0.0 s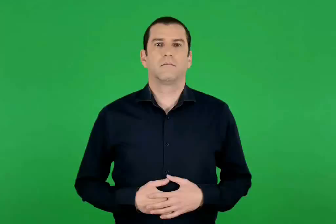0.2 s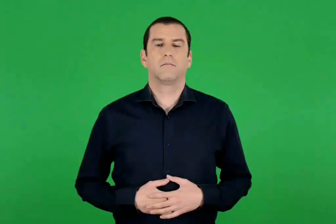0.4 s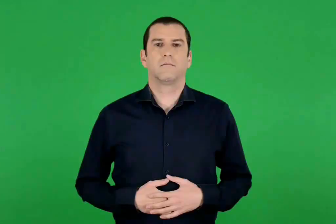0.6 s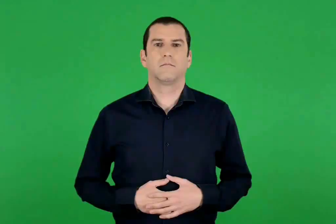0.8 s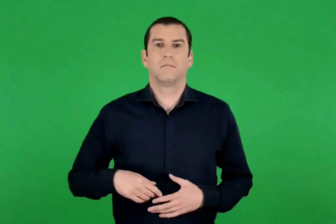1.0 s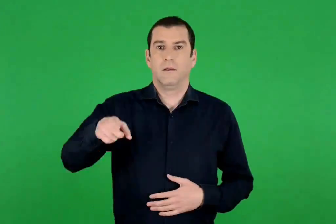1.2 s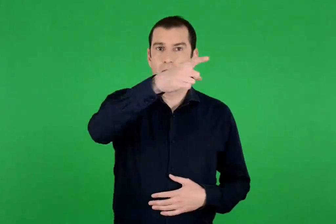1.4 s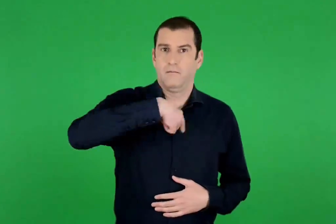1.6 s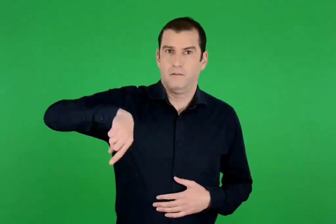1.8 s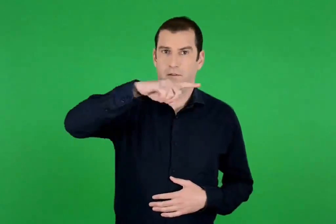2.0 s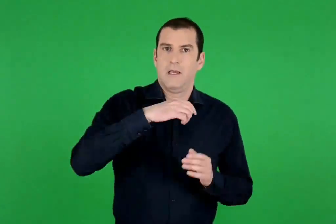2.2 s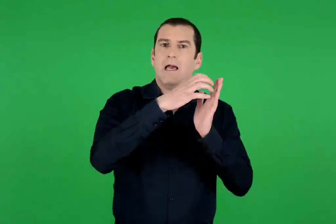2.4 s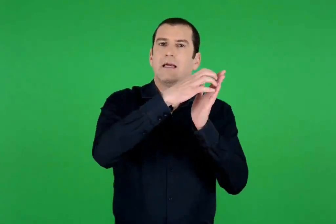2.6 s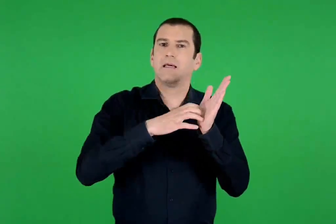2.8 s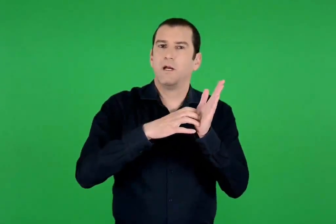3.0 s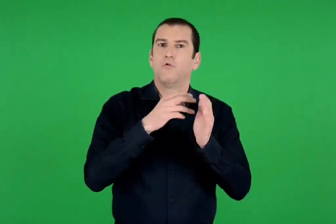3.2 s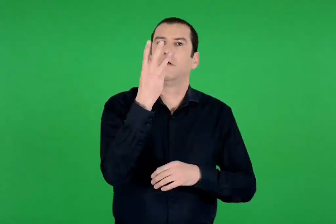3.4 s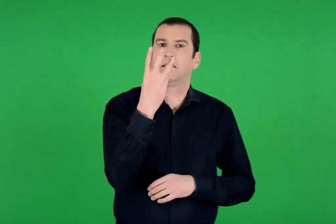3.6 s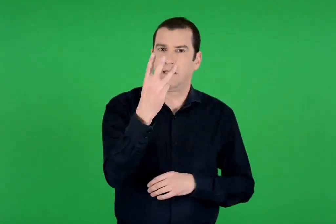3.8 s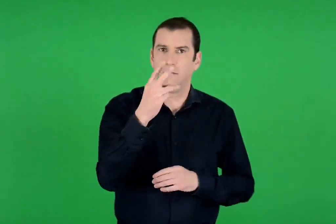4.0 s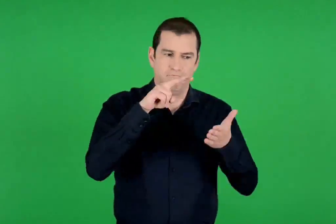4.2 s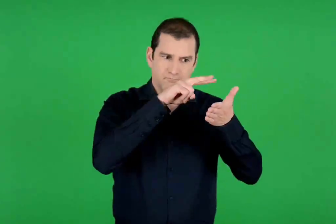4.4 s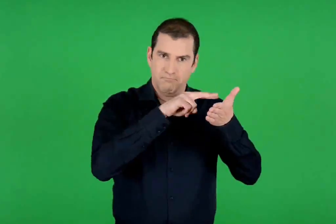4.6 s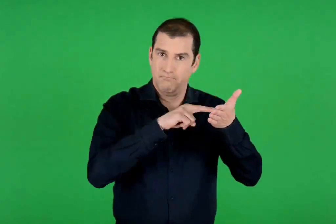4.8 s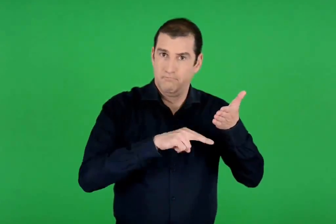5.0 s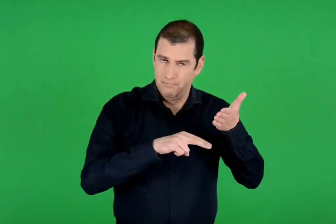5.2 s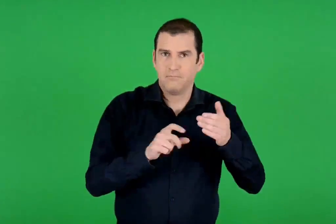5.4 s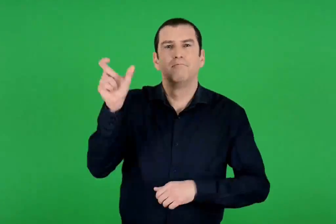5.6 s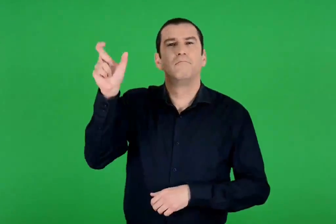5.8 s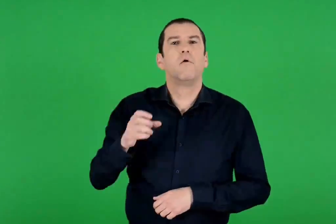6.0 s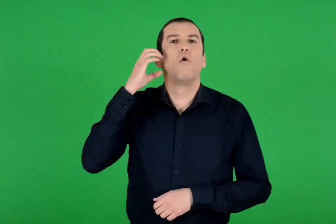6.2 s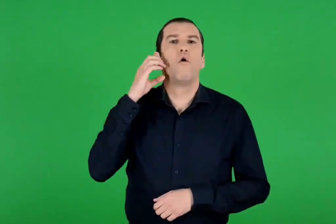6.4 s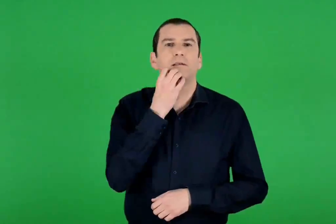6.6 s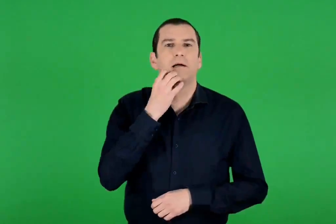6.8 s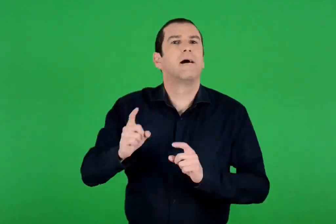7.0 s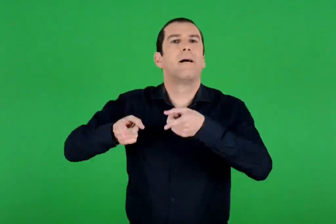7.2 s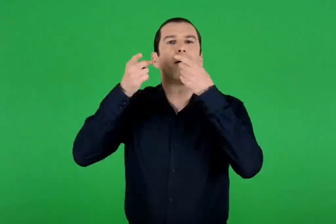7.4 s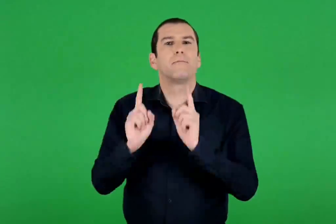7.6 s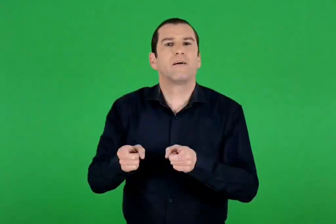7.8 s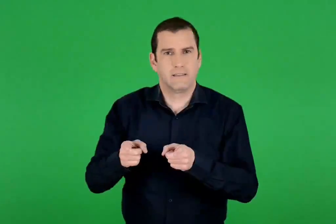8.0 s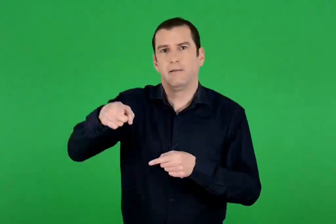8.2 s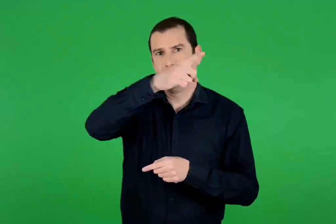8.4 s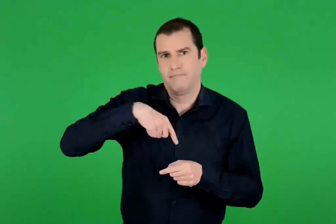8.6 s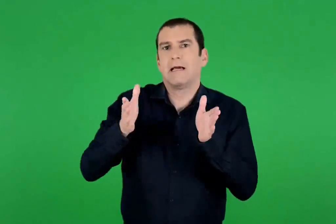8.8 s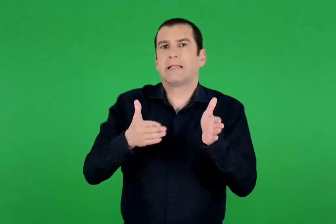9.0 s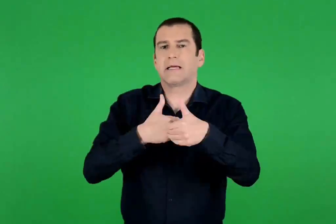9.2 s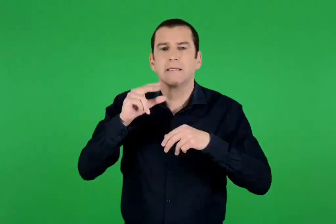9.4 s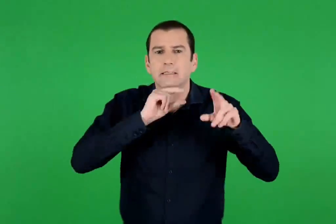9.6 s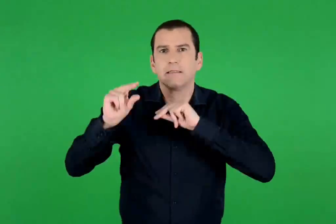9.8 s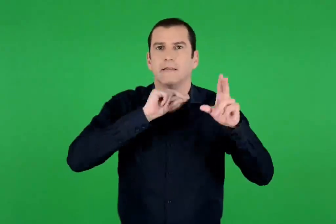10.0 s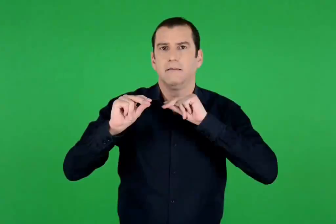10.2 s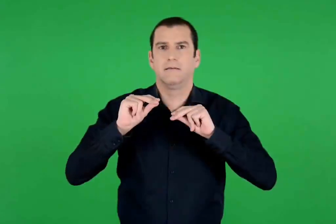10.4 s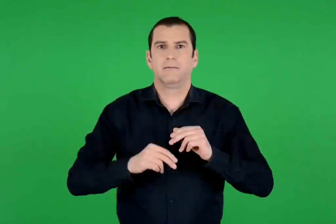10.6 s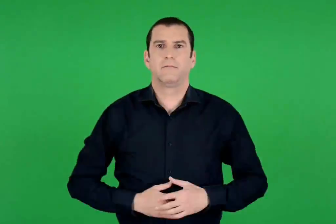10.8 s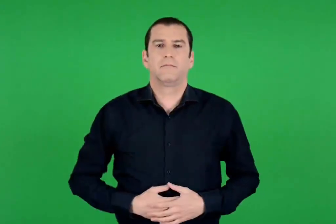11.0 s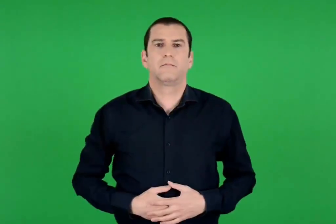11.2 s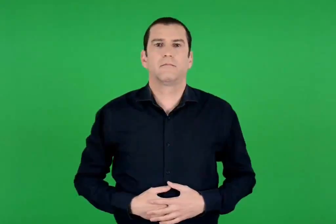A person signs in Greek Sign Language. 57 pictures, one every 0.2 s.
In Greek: διαβάζουμε το κείμενο 3 και συζητάμε στην τάξη για την απόφαση που πήρε ο οδυσσέας
